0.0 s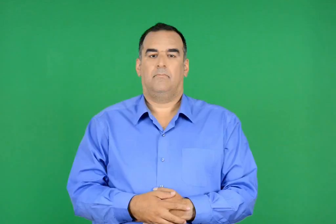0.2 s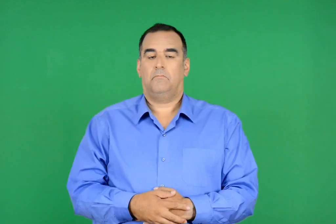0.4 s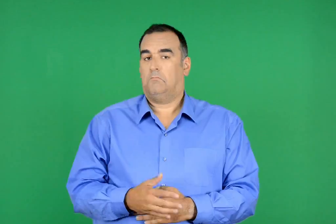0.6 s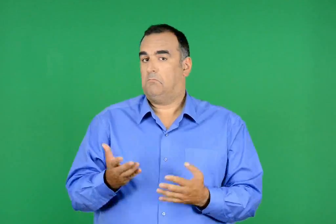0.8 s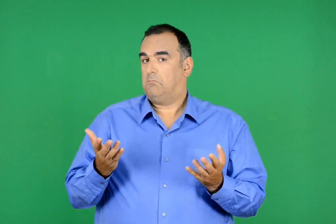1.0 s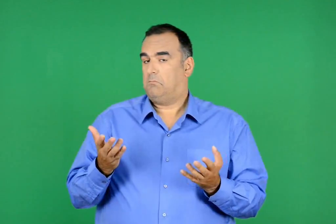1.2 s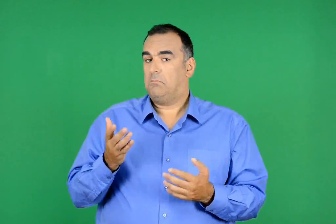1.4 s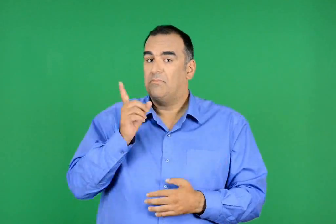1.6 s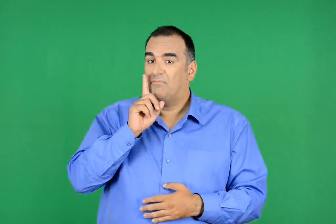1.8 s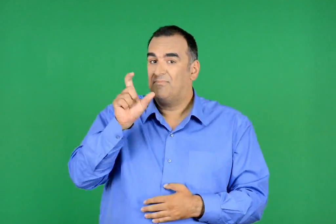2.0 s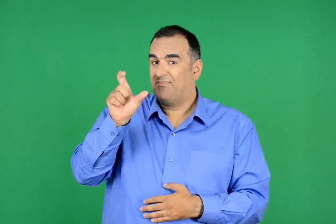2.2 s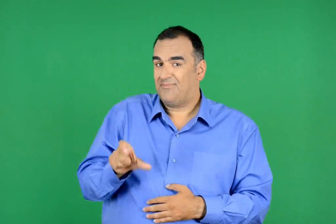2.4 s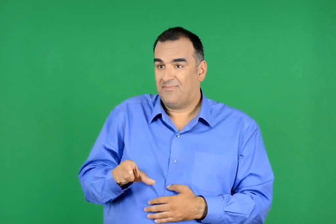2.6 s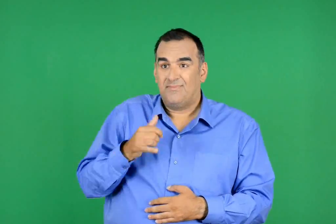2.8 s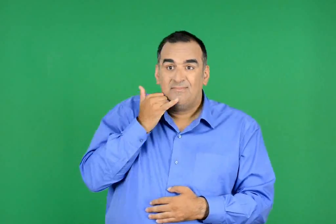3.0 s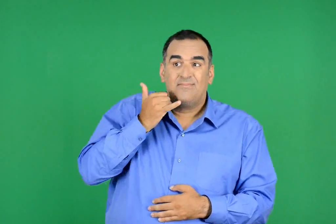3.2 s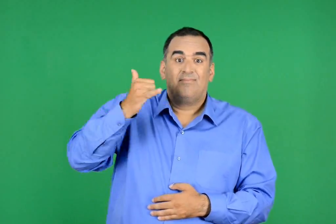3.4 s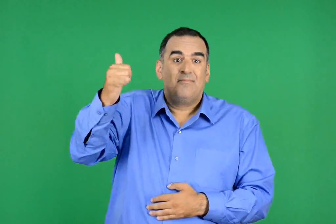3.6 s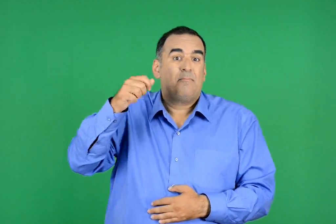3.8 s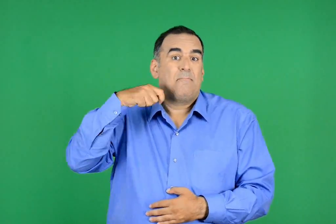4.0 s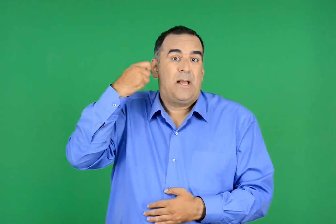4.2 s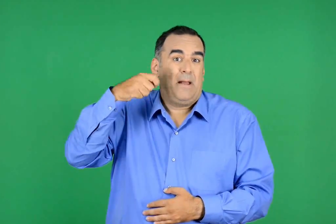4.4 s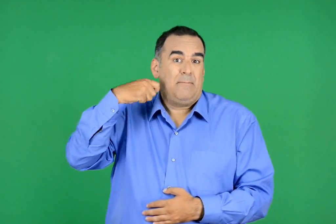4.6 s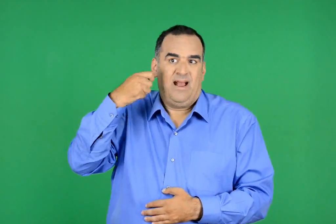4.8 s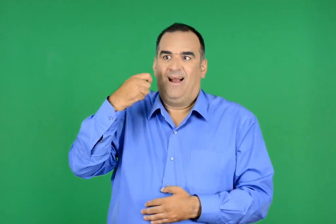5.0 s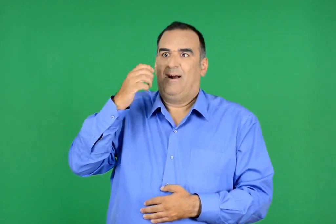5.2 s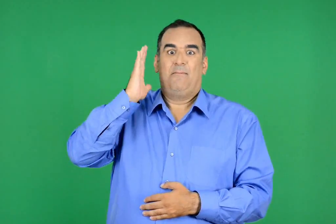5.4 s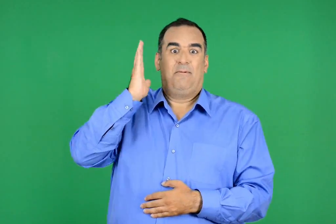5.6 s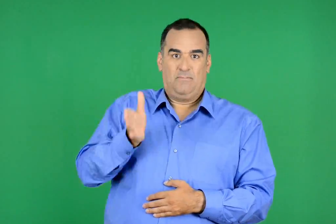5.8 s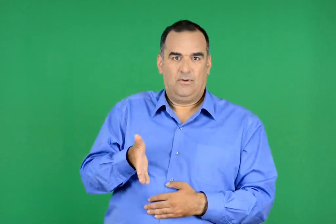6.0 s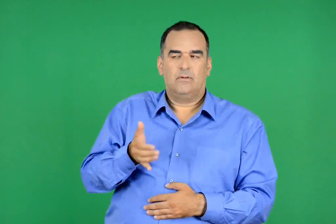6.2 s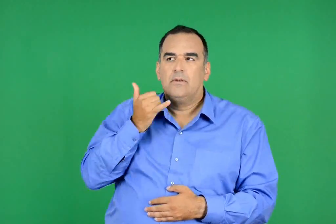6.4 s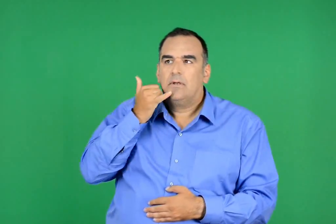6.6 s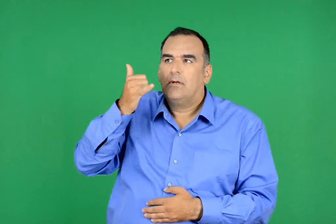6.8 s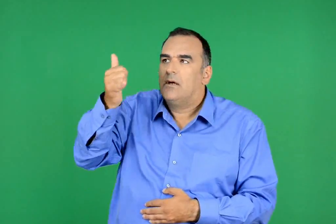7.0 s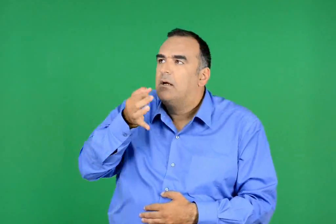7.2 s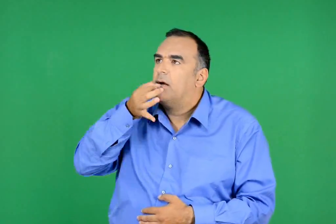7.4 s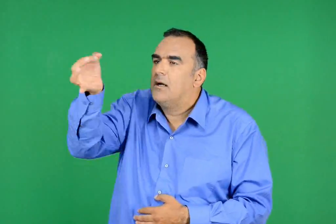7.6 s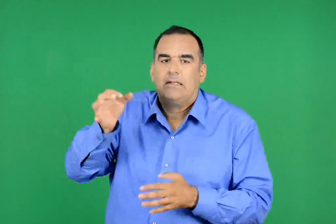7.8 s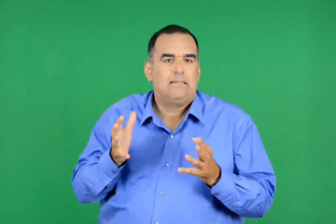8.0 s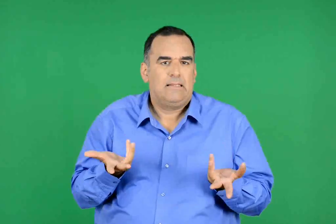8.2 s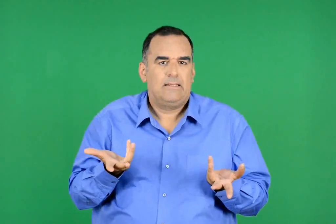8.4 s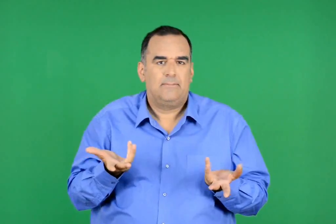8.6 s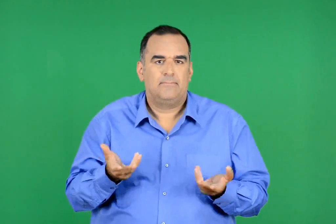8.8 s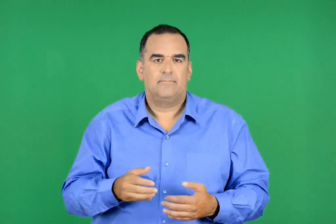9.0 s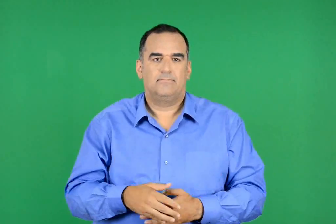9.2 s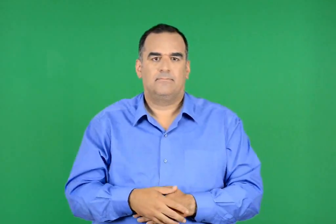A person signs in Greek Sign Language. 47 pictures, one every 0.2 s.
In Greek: αν η κοπέλα μπορούσε να επικοινωνήσει με τη μητέρα της στο τηλέφωνο , τι θα της έλεγε ;
